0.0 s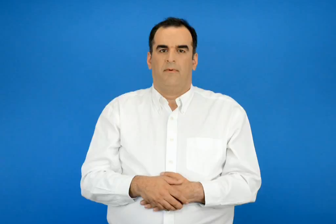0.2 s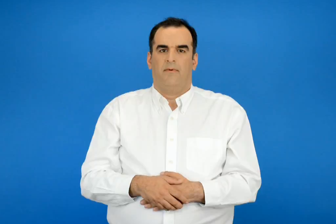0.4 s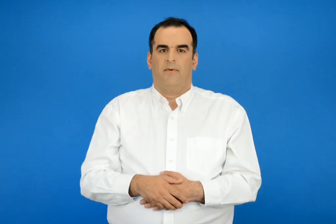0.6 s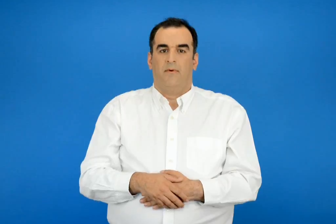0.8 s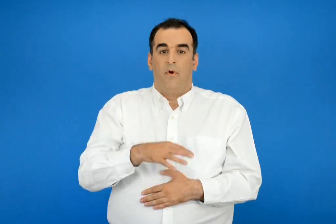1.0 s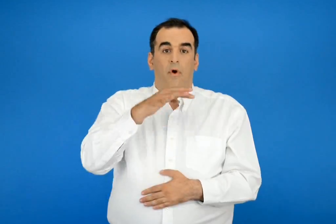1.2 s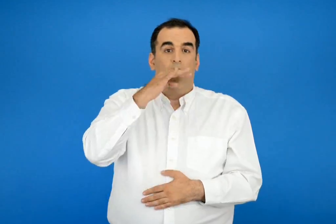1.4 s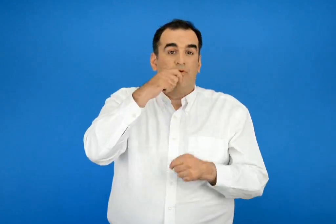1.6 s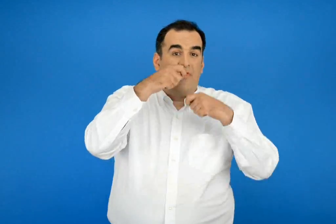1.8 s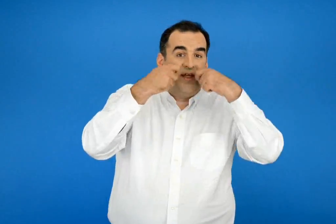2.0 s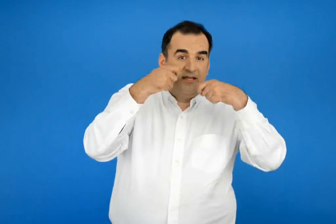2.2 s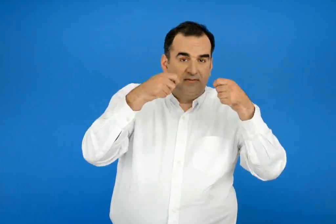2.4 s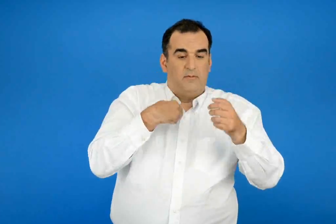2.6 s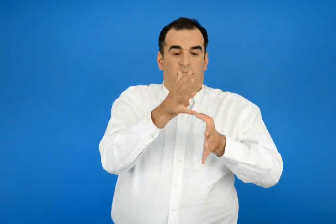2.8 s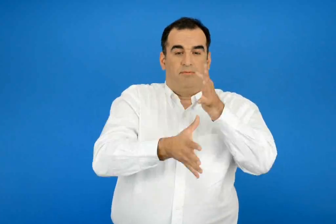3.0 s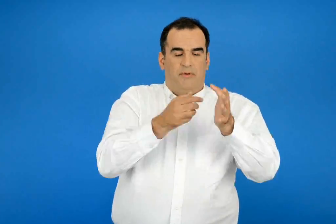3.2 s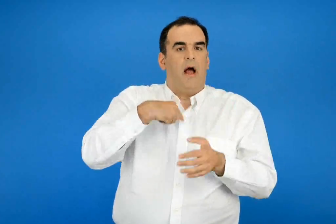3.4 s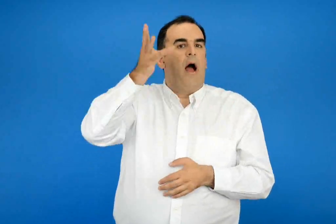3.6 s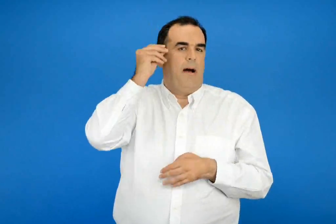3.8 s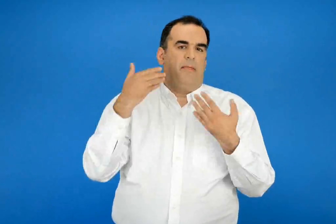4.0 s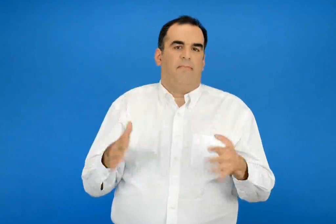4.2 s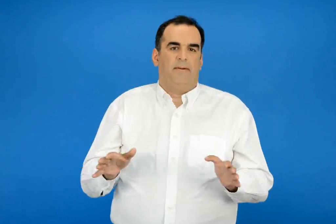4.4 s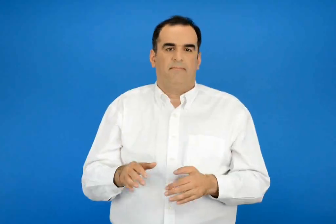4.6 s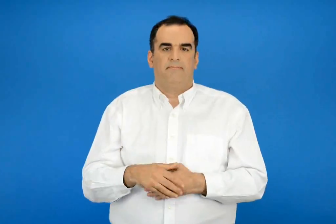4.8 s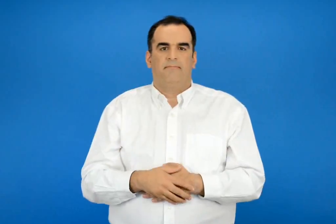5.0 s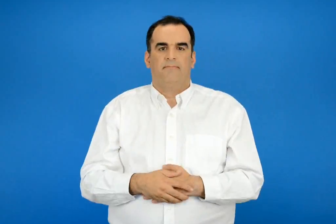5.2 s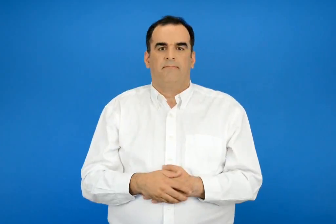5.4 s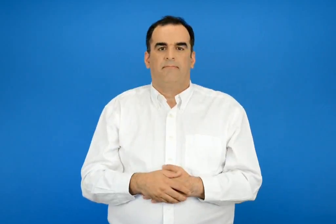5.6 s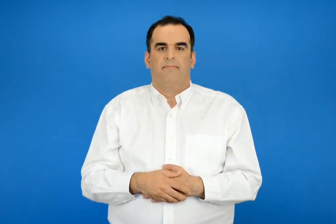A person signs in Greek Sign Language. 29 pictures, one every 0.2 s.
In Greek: έμαθα να λέω γλωσσοδέτες
